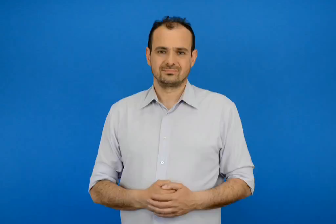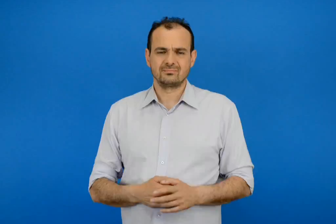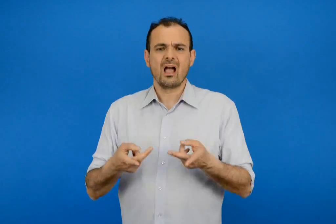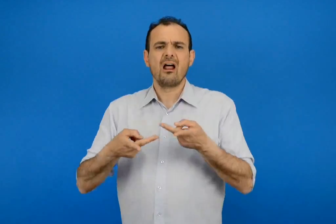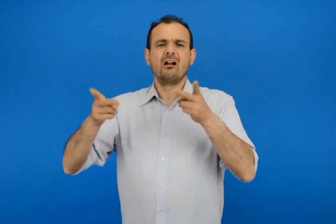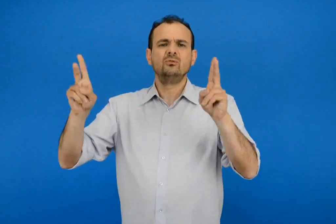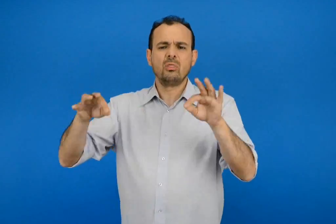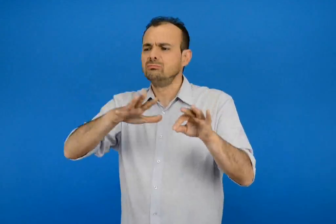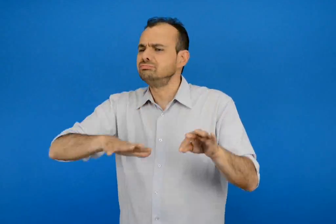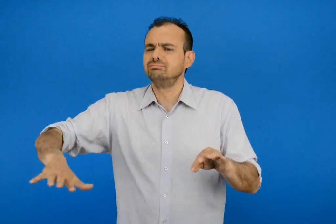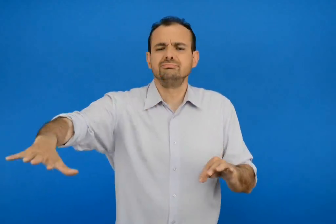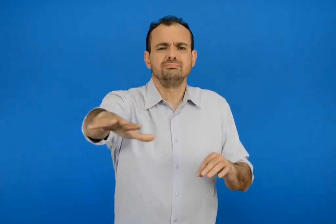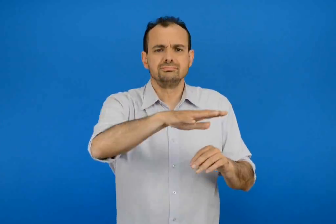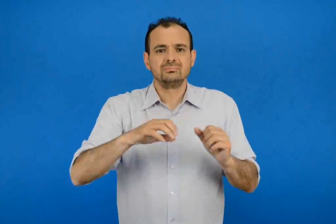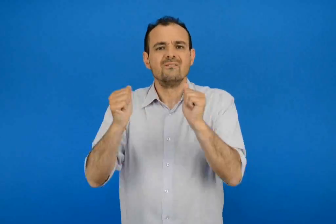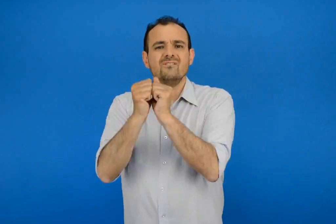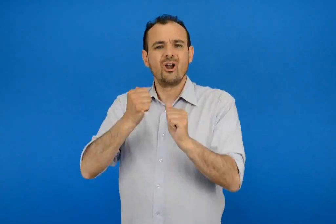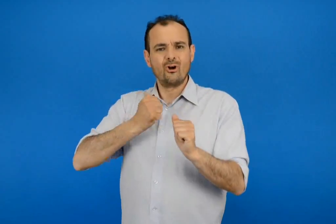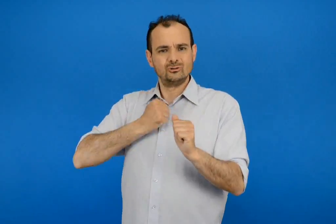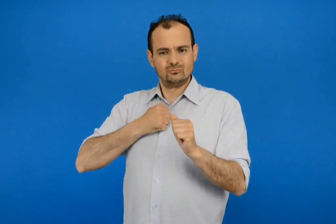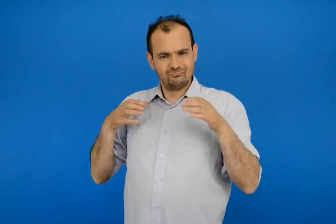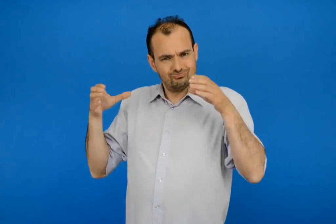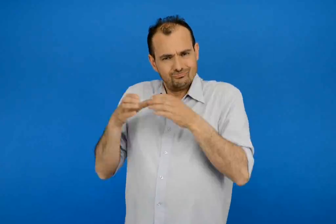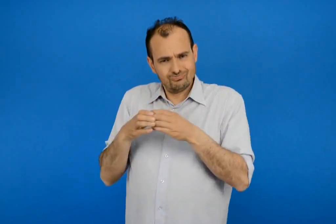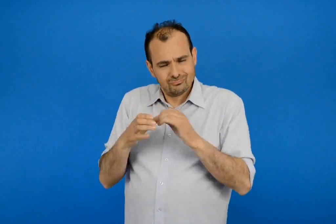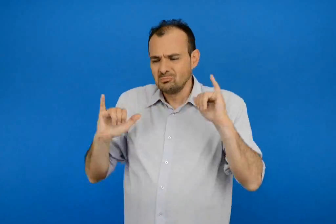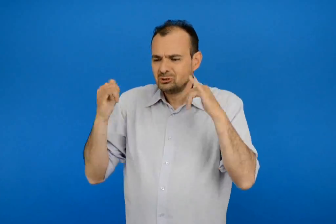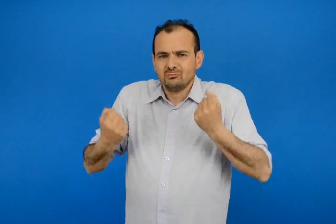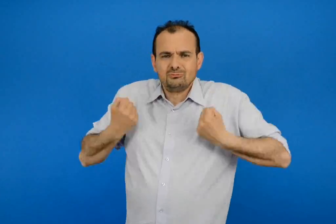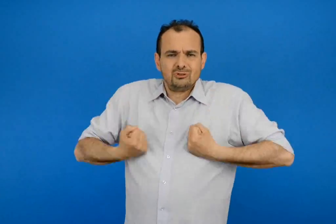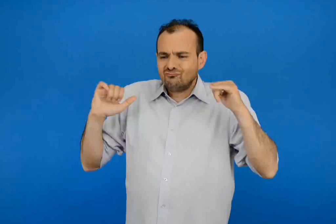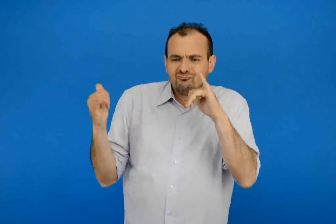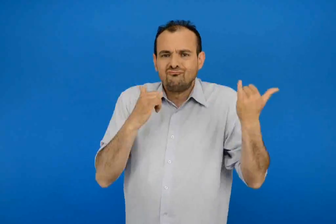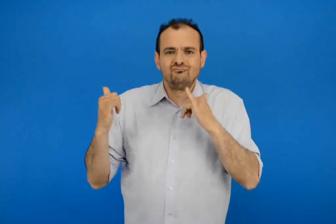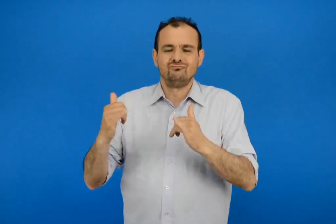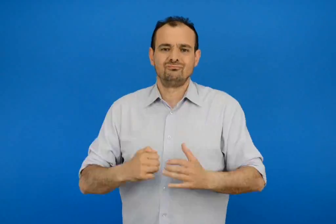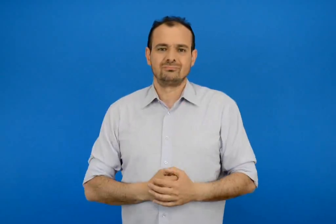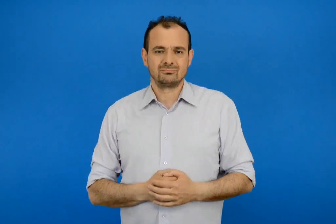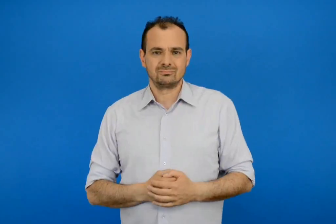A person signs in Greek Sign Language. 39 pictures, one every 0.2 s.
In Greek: να παίζω σε ανοιχτό χώρο με τους φίλους μου
